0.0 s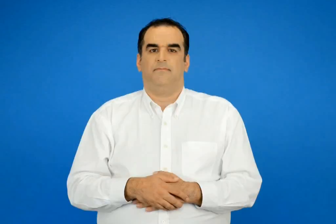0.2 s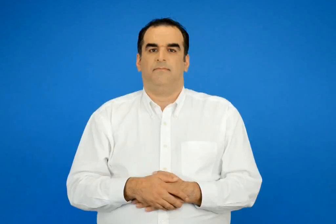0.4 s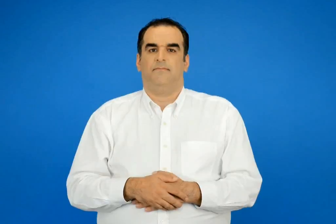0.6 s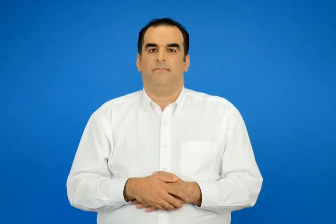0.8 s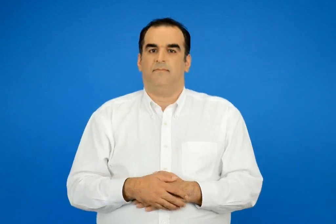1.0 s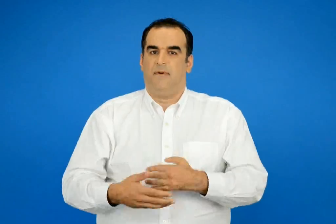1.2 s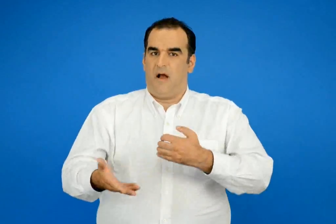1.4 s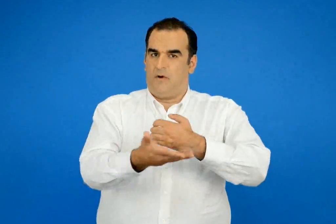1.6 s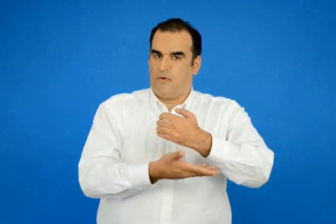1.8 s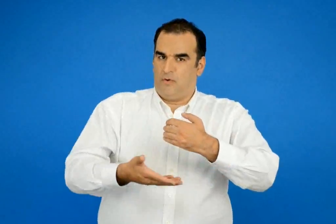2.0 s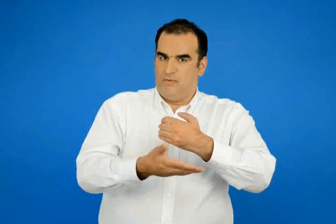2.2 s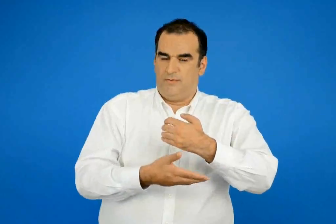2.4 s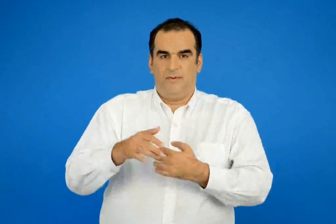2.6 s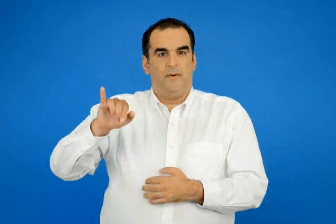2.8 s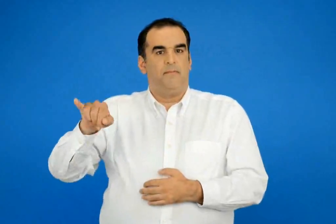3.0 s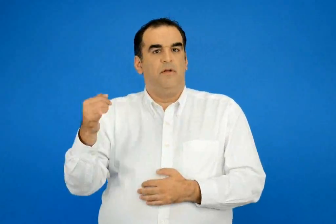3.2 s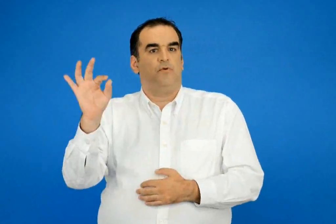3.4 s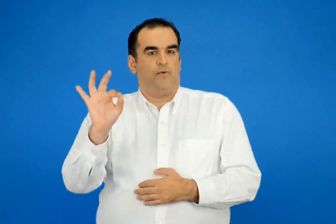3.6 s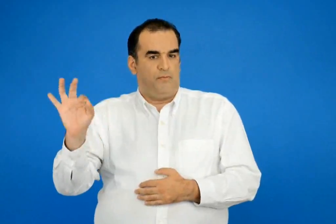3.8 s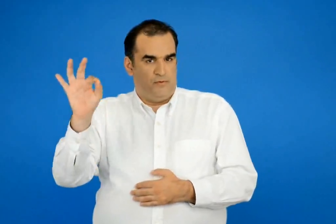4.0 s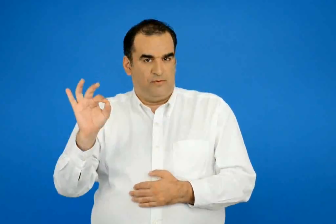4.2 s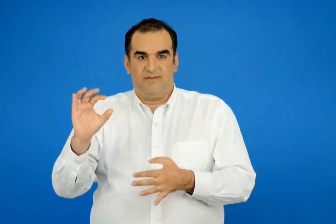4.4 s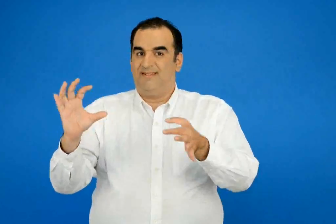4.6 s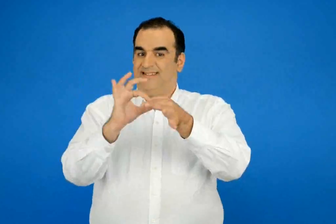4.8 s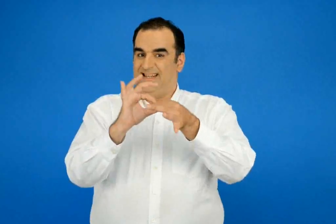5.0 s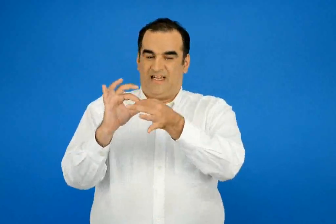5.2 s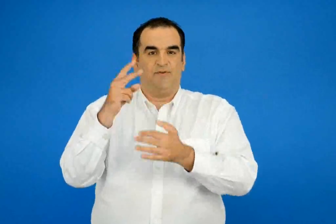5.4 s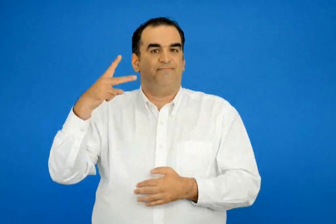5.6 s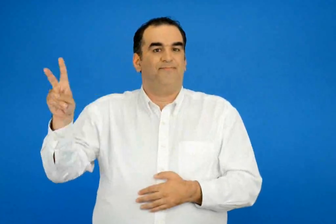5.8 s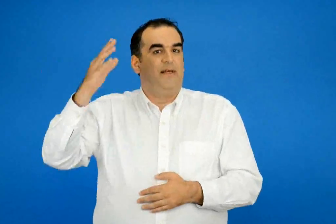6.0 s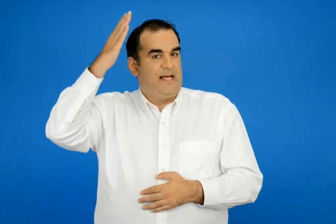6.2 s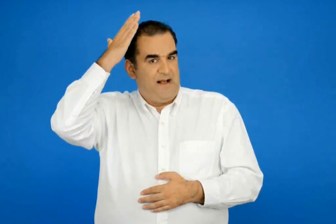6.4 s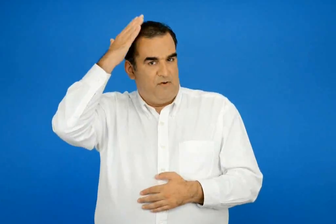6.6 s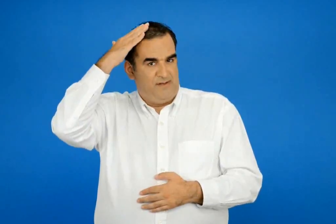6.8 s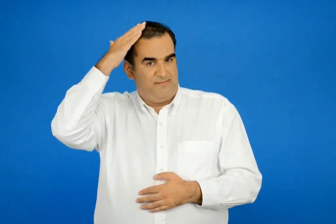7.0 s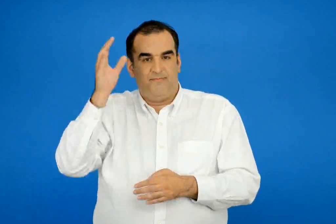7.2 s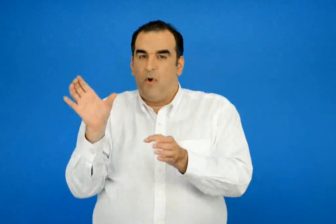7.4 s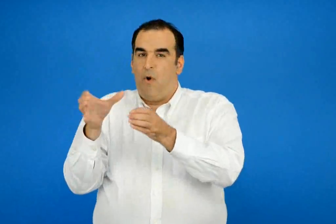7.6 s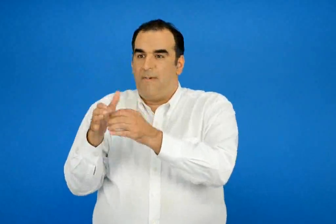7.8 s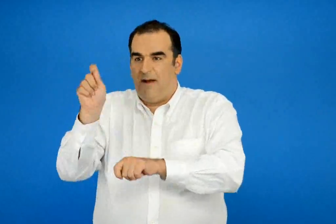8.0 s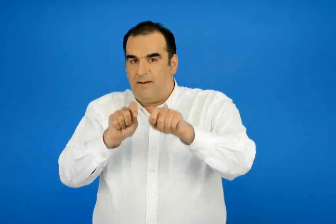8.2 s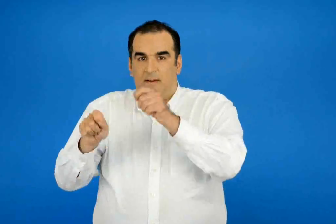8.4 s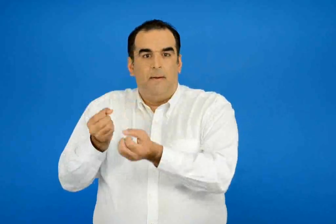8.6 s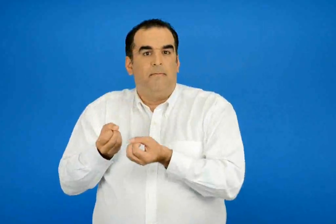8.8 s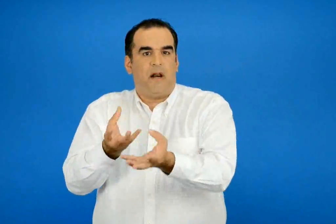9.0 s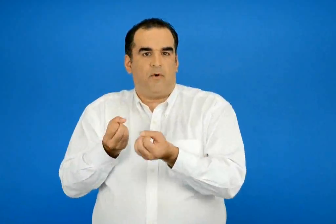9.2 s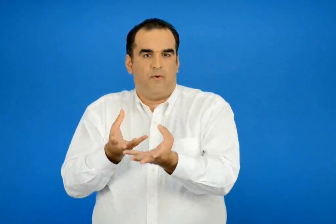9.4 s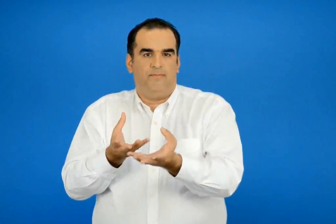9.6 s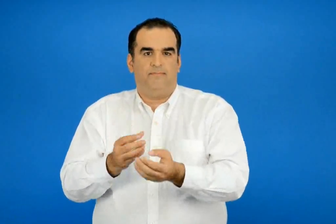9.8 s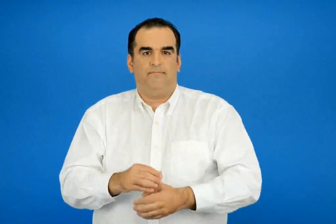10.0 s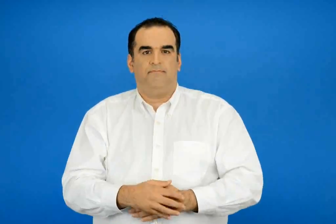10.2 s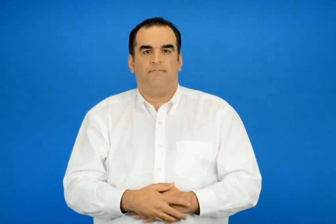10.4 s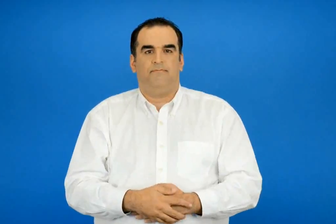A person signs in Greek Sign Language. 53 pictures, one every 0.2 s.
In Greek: αγροτικός μελισσοκομικός συνεταιρισμός κεφαλλονιάς ομάδα παράγωγων
